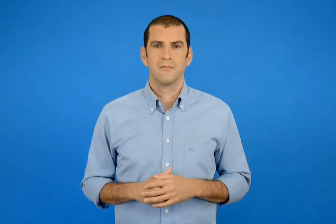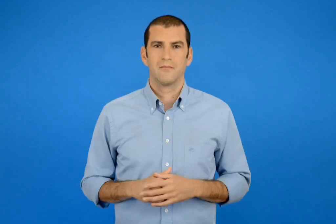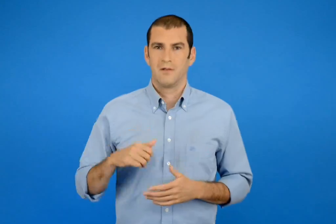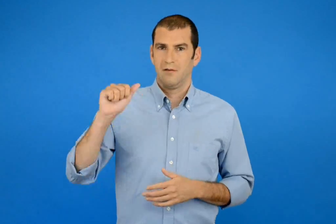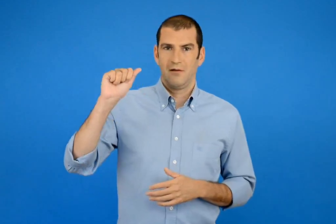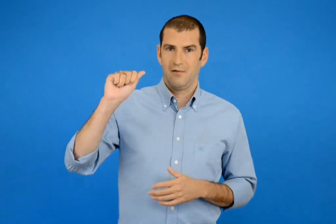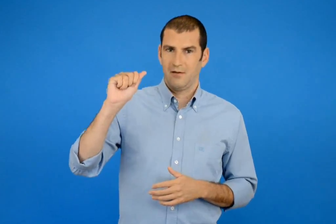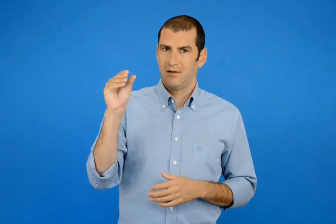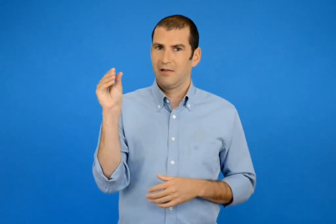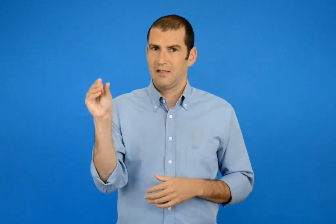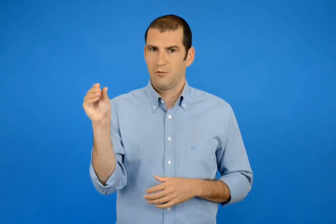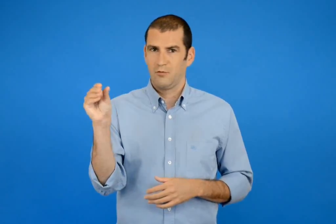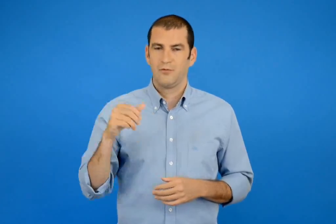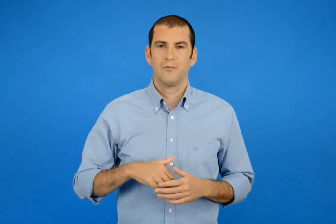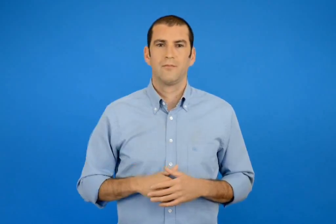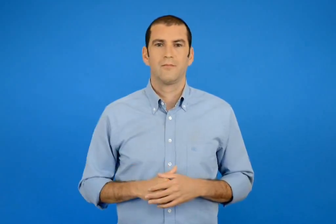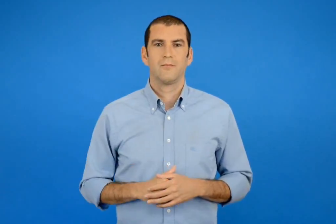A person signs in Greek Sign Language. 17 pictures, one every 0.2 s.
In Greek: α τεύχος
